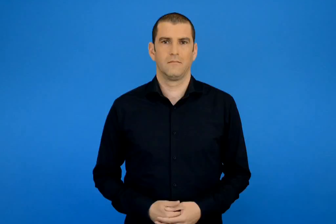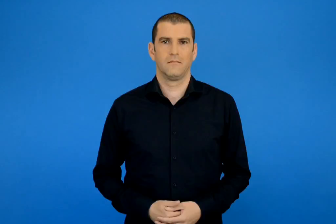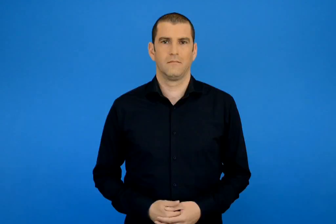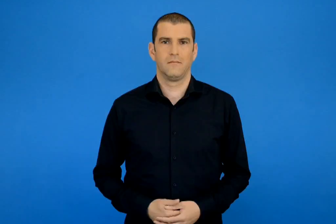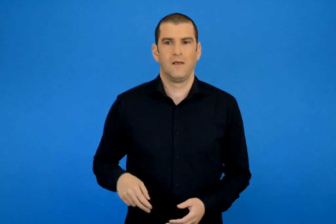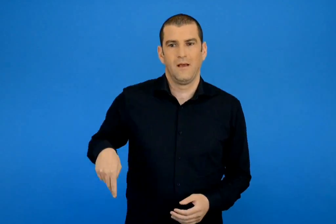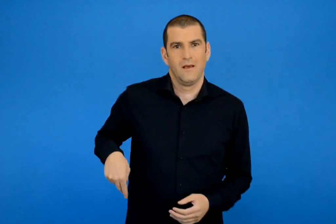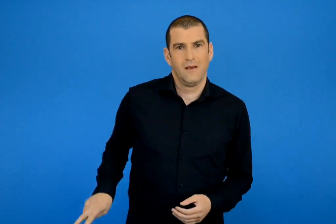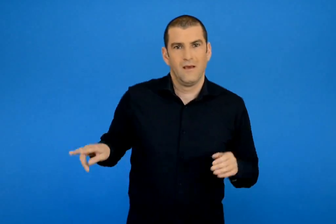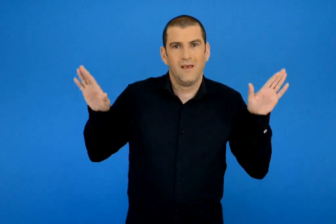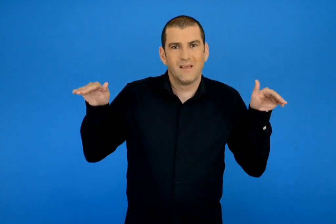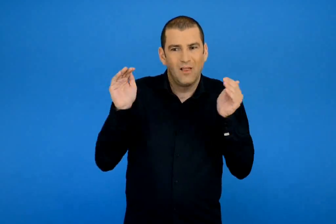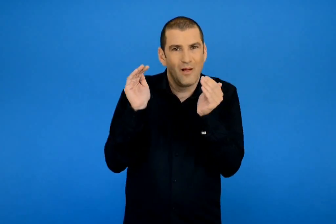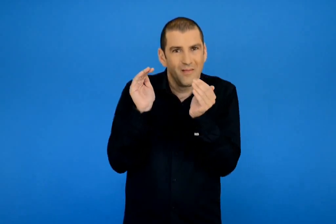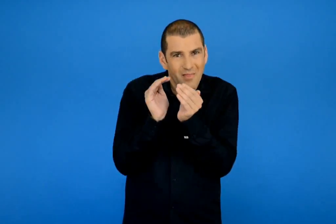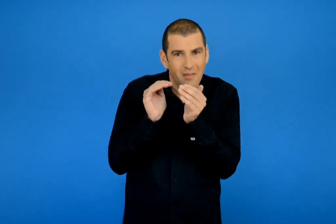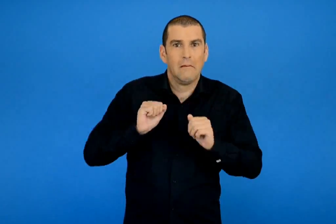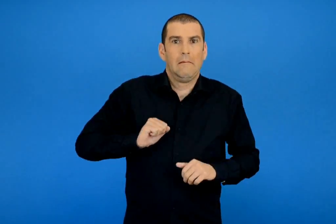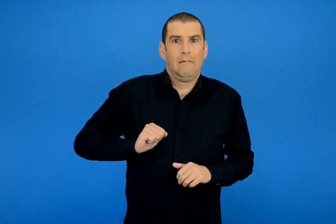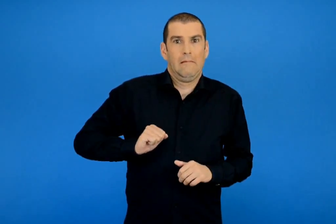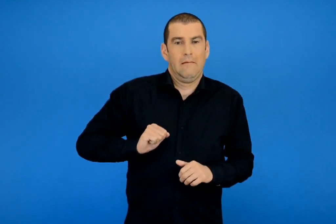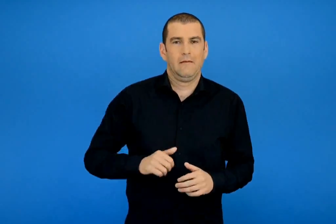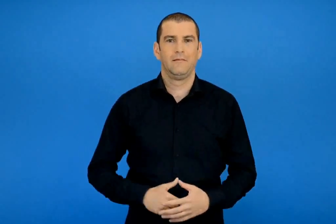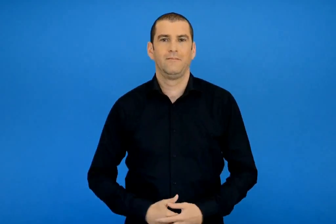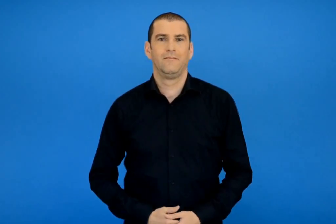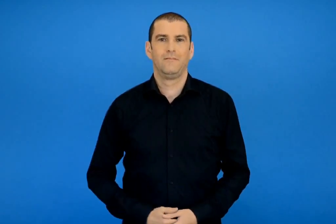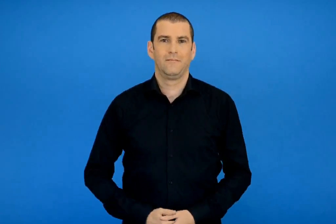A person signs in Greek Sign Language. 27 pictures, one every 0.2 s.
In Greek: το τρομαγμένο χελιδονάκι
